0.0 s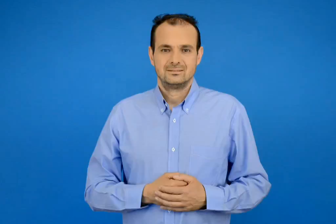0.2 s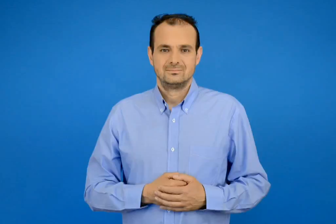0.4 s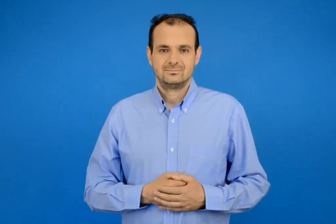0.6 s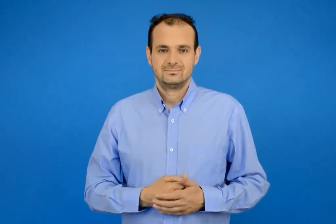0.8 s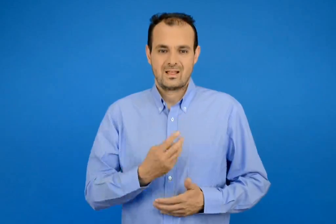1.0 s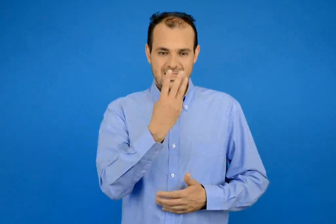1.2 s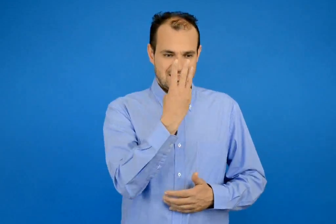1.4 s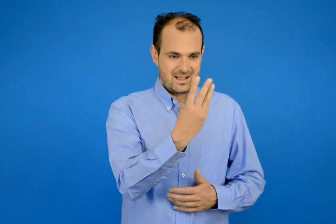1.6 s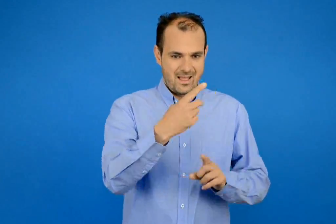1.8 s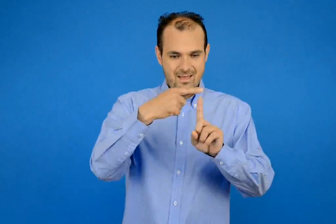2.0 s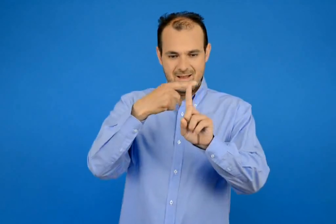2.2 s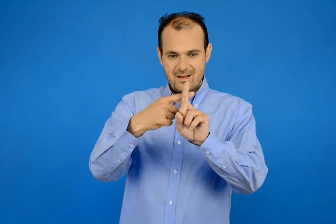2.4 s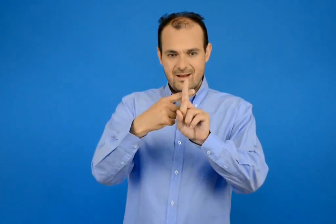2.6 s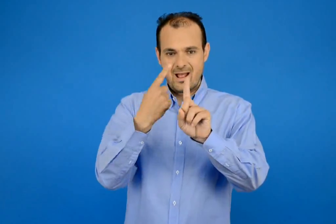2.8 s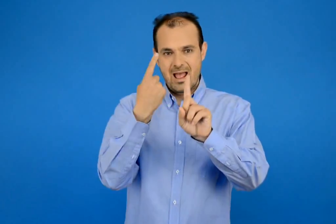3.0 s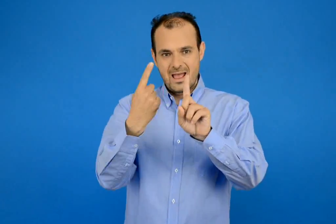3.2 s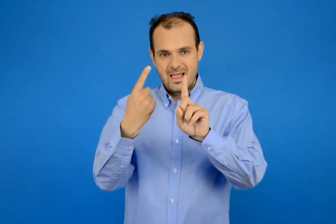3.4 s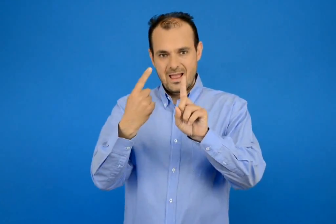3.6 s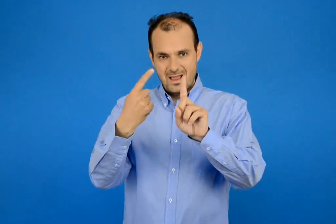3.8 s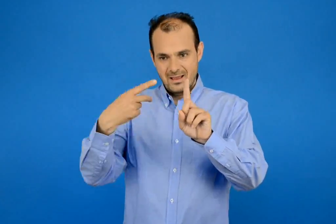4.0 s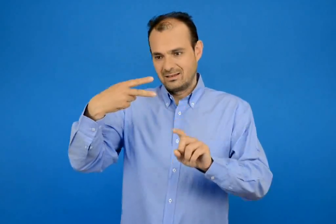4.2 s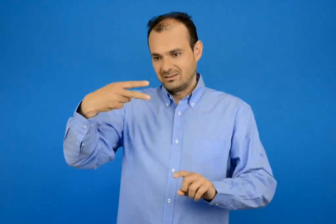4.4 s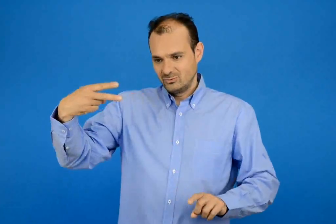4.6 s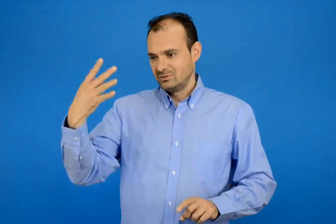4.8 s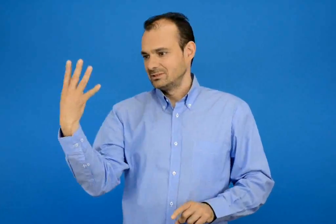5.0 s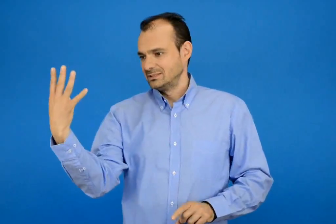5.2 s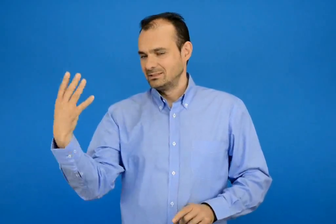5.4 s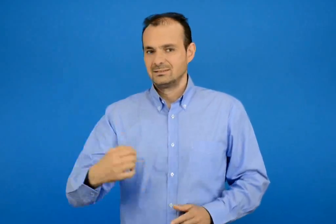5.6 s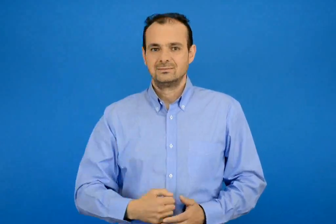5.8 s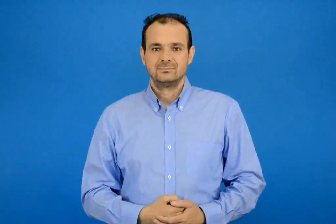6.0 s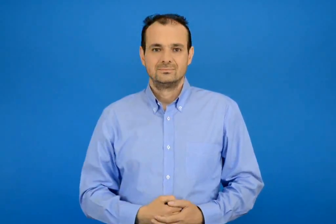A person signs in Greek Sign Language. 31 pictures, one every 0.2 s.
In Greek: 3 + 1 = 4
